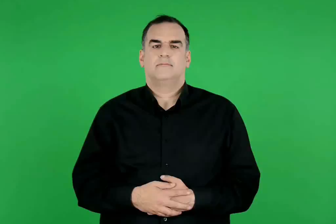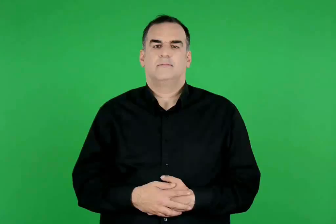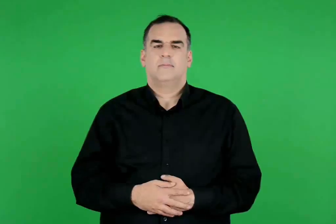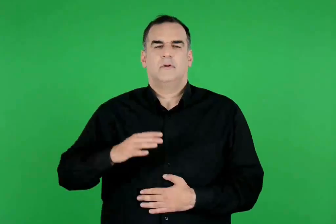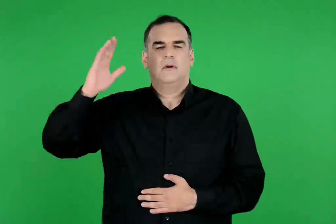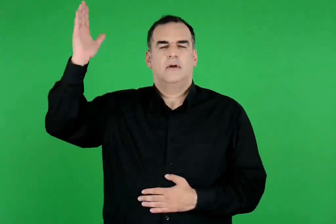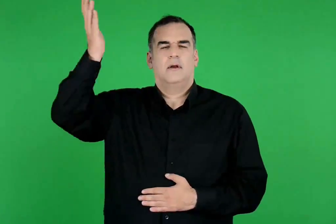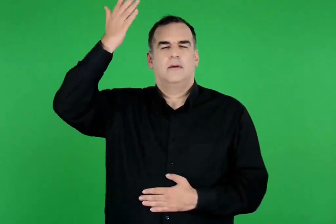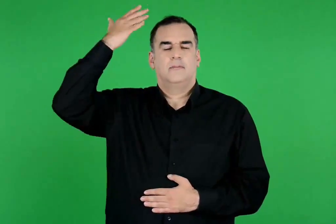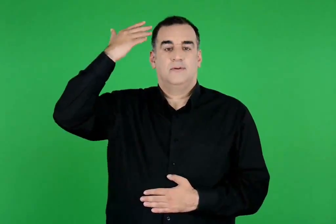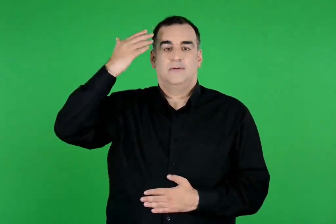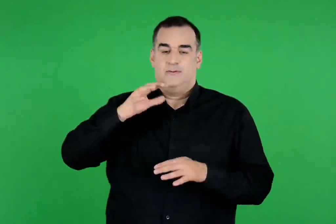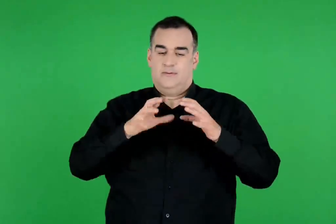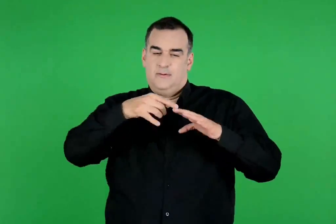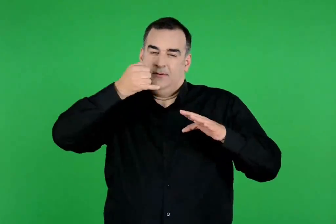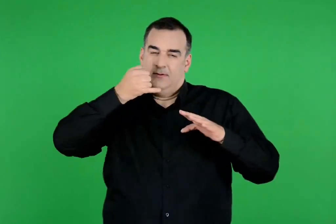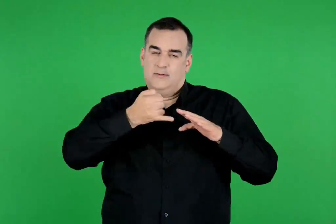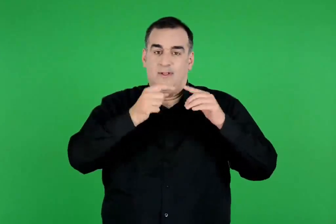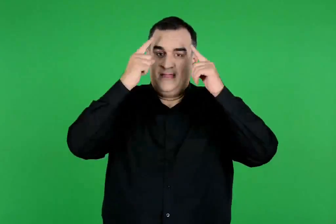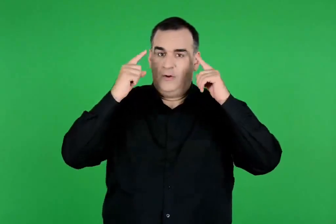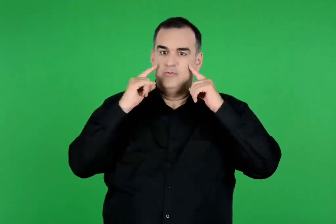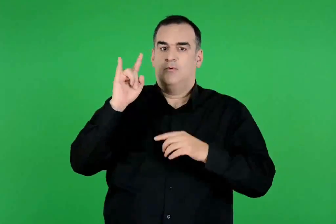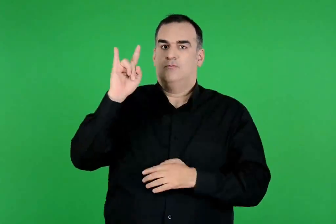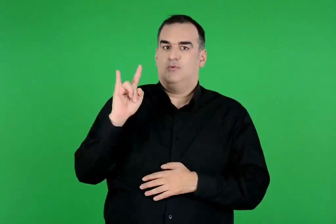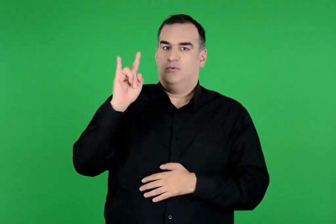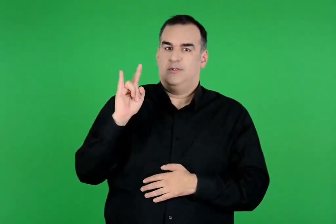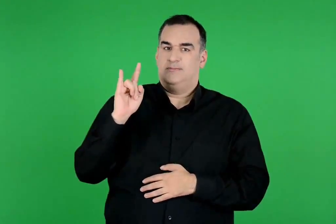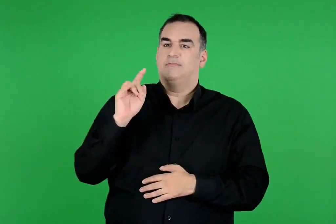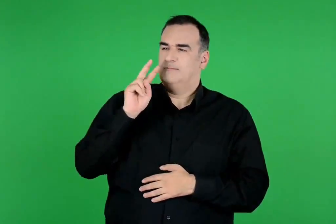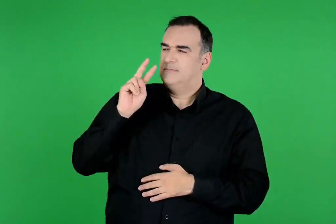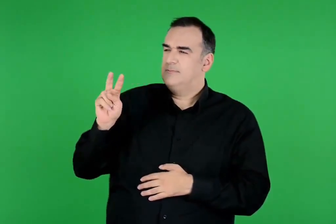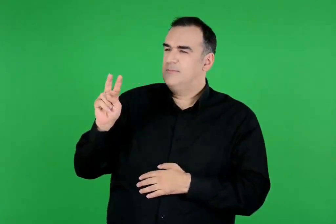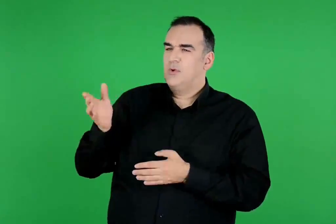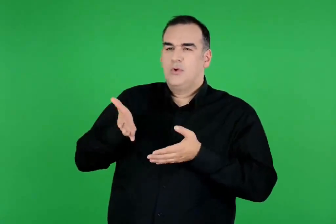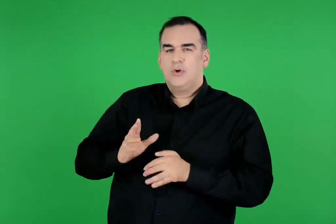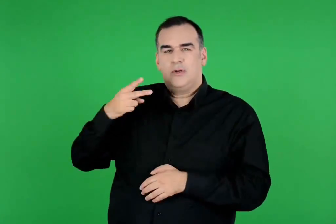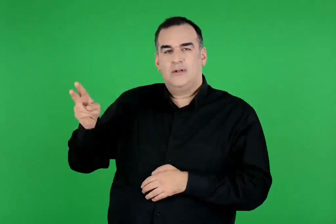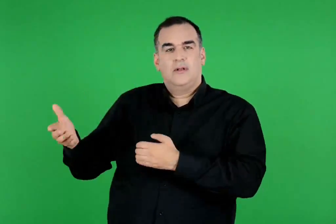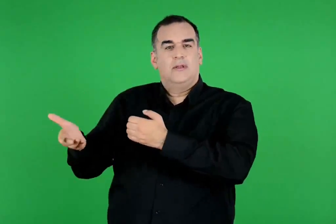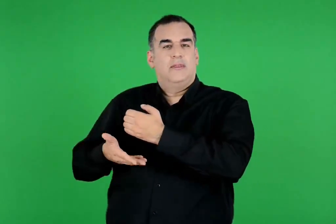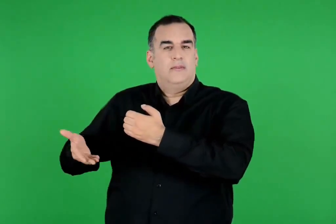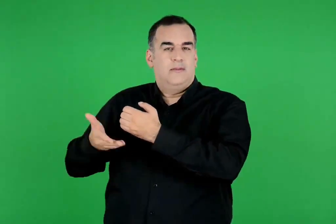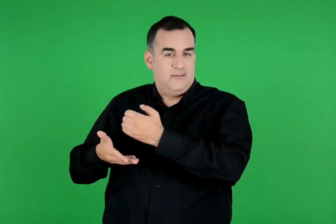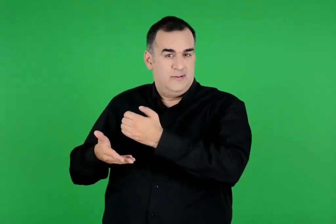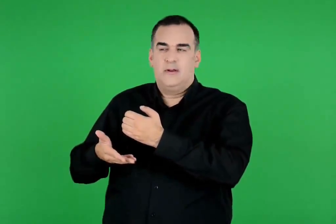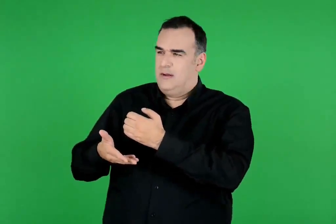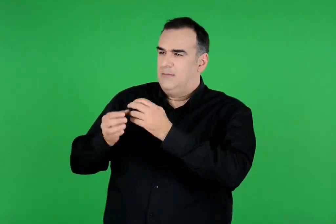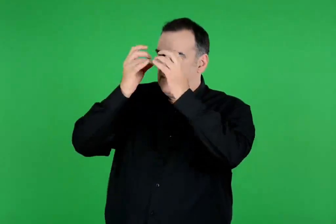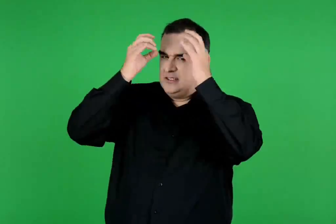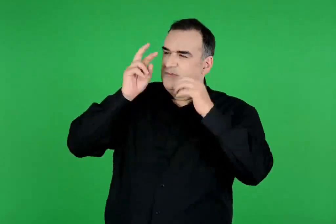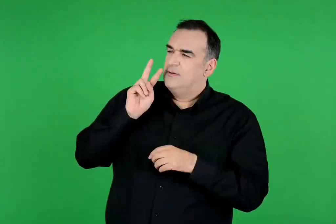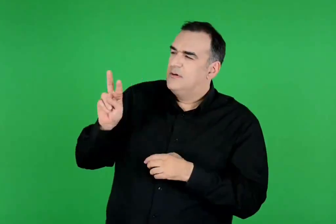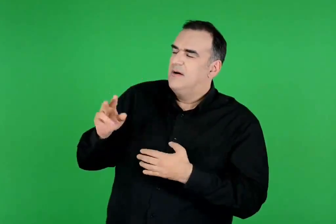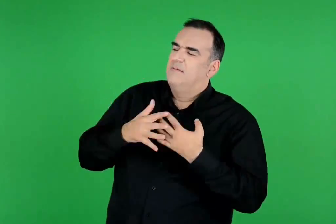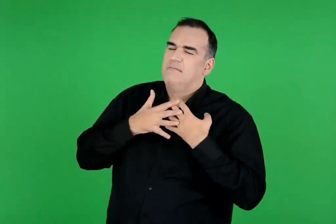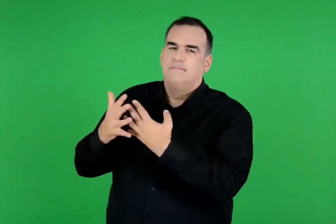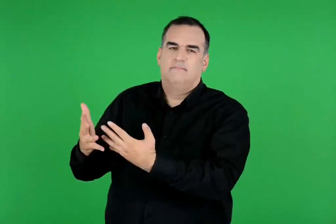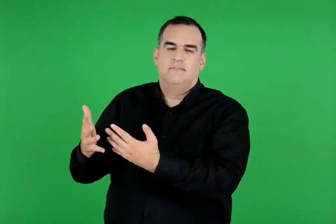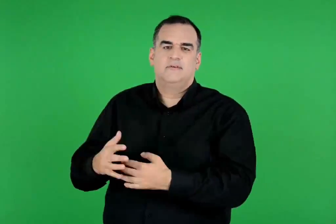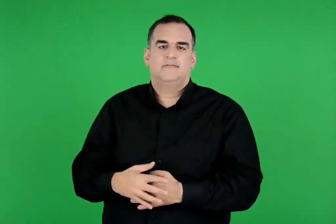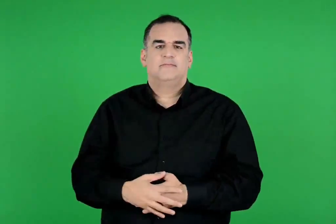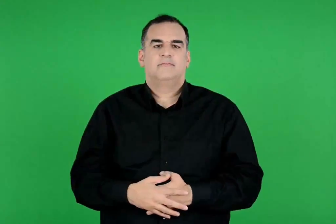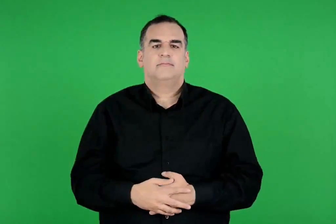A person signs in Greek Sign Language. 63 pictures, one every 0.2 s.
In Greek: ο θεός του άδη , ο πλούτωνας , αγάπησε κάποτε την κόρη της θεάς δήμητρας , την περσεφόνη
